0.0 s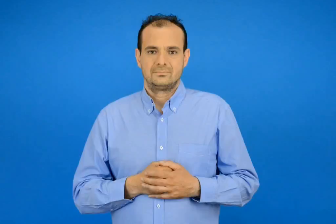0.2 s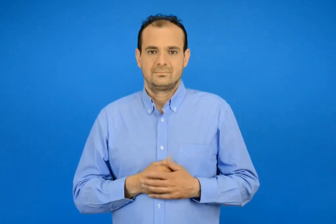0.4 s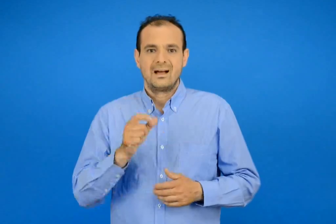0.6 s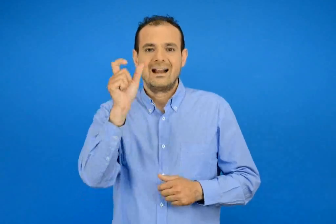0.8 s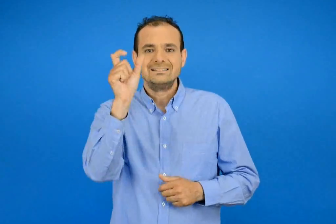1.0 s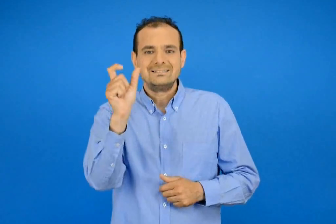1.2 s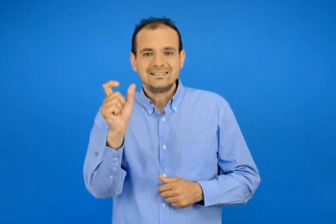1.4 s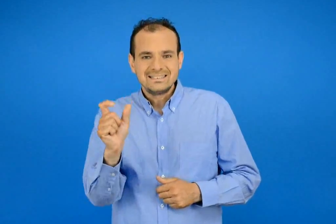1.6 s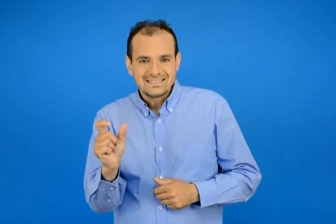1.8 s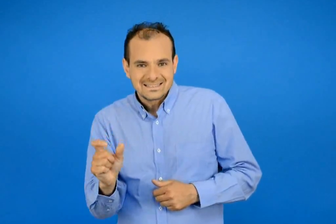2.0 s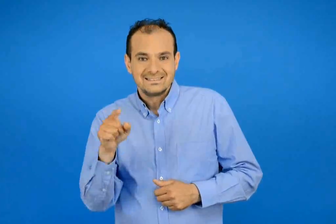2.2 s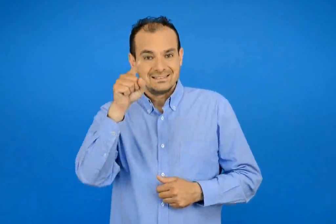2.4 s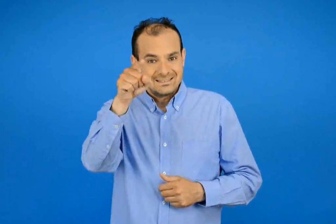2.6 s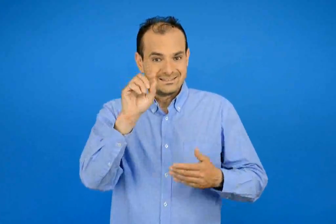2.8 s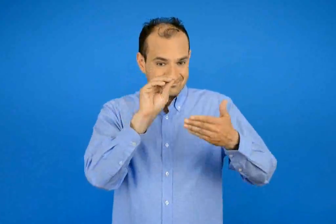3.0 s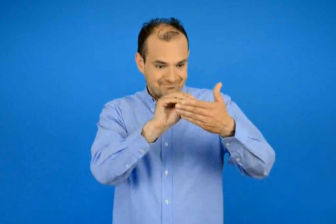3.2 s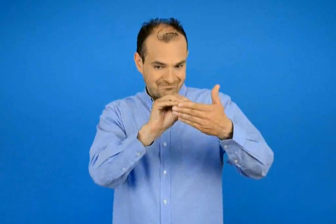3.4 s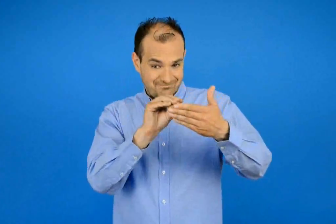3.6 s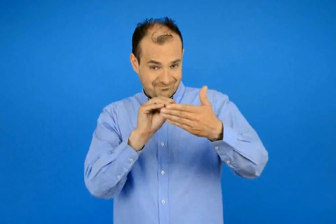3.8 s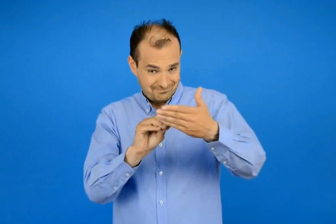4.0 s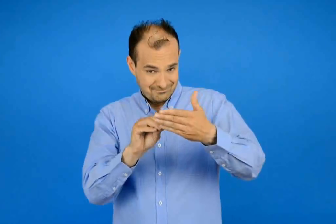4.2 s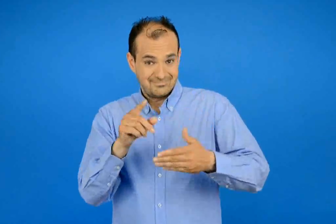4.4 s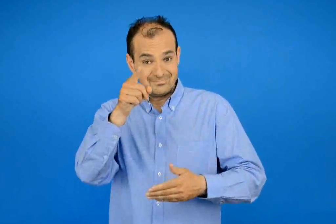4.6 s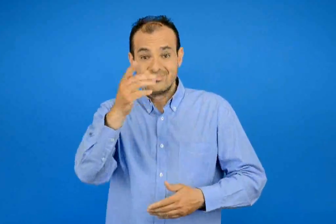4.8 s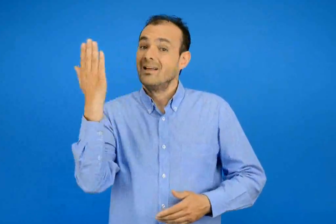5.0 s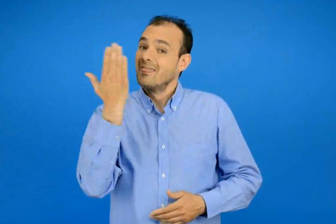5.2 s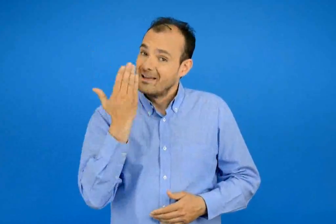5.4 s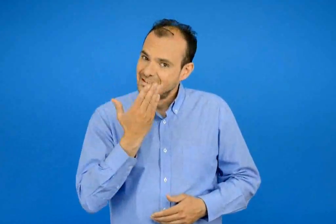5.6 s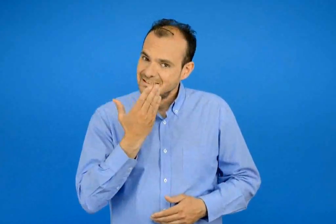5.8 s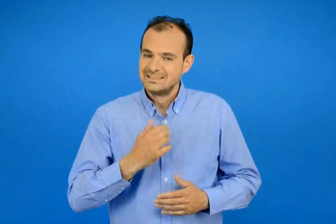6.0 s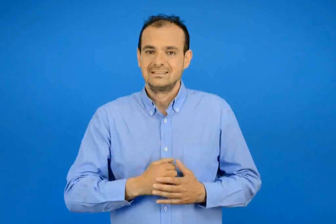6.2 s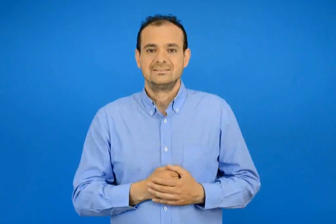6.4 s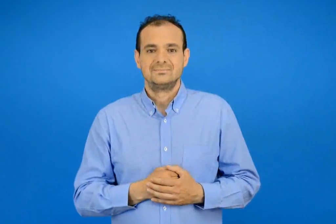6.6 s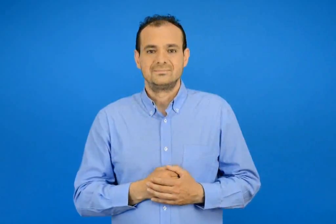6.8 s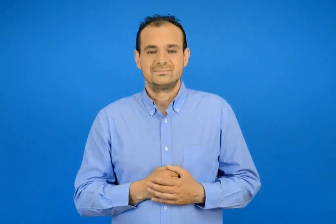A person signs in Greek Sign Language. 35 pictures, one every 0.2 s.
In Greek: με το σεις και με το σας
